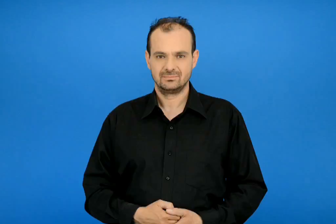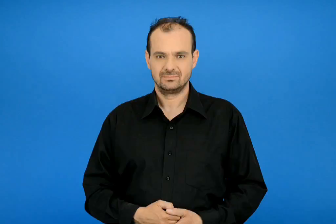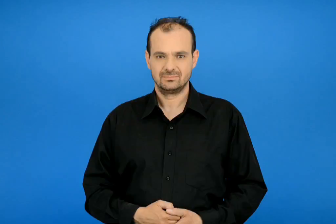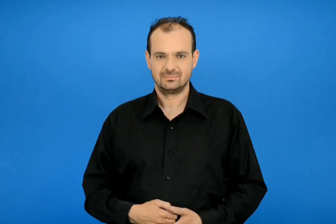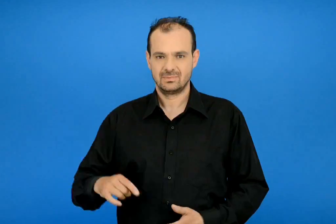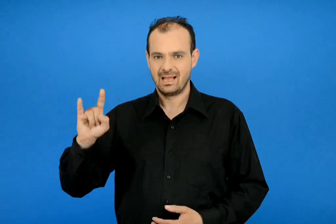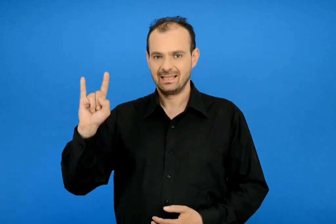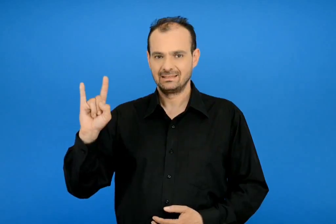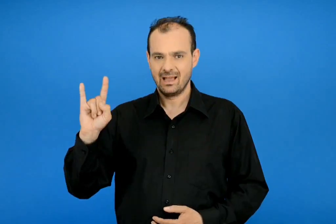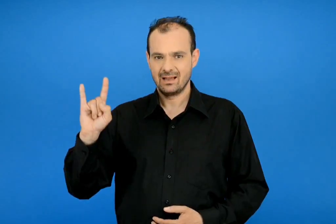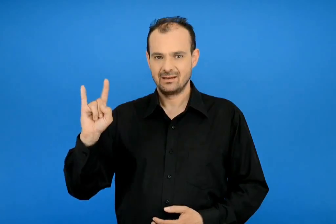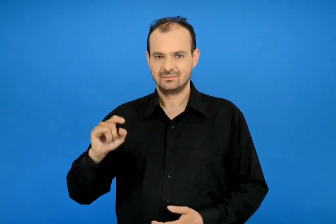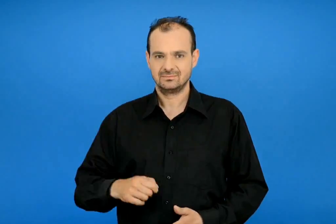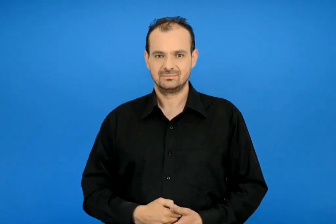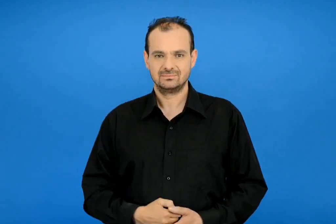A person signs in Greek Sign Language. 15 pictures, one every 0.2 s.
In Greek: ήτα
